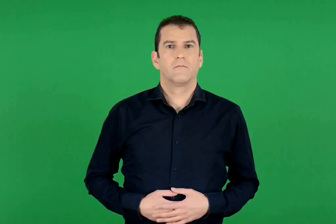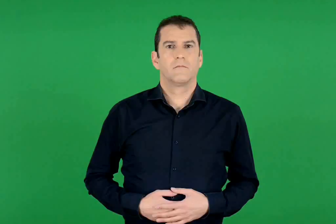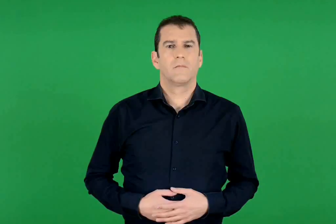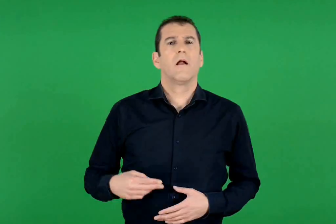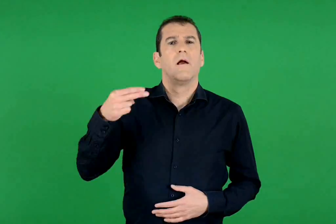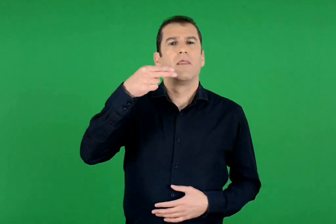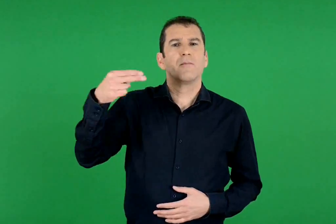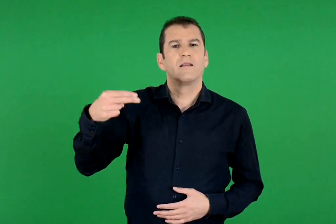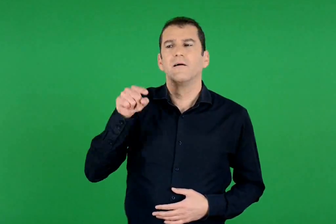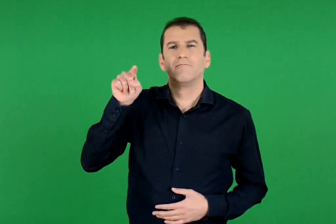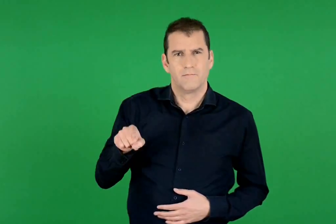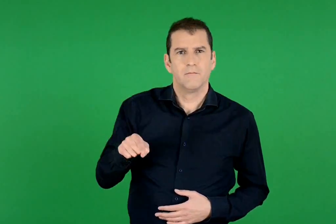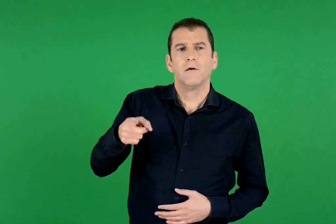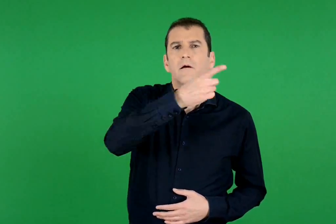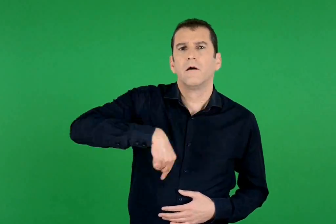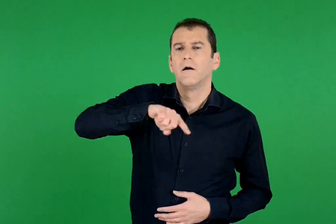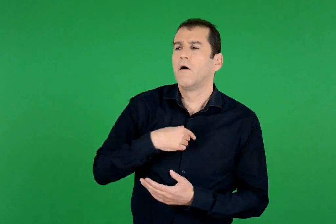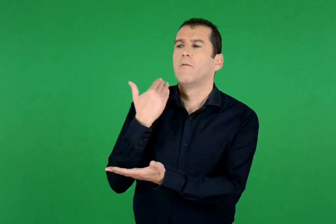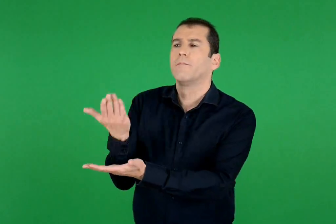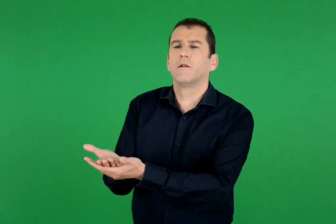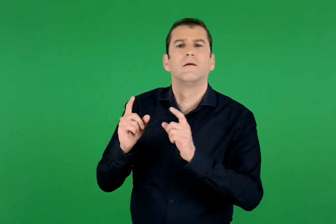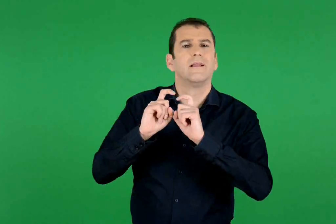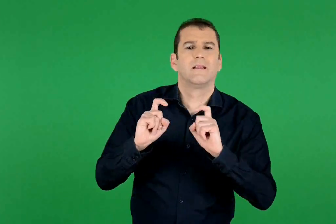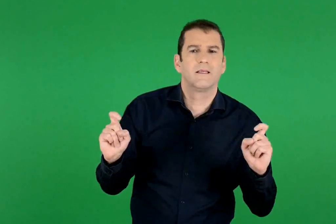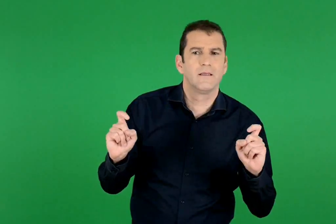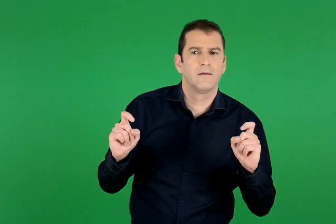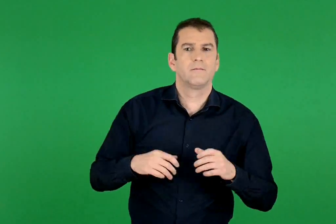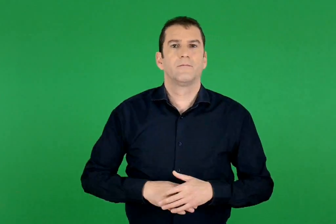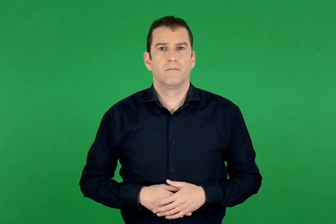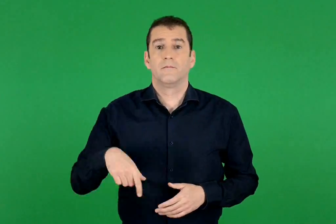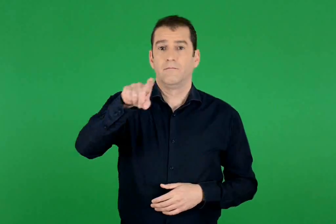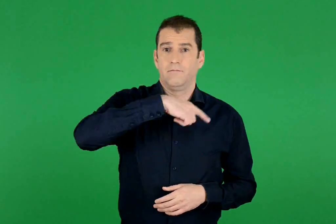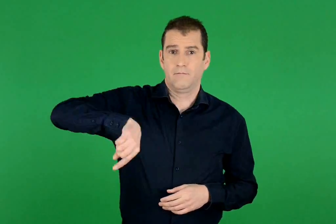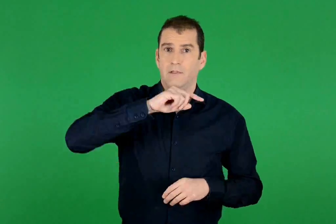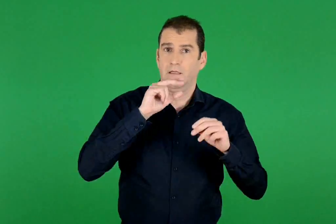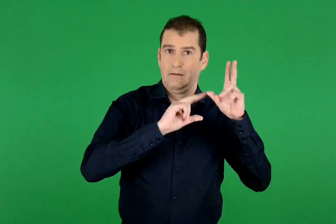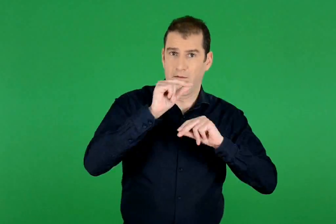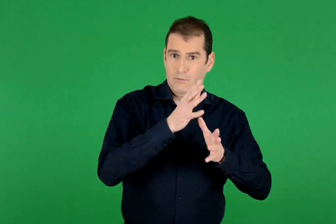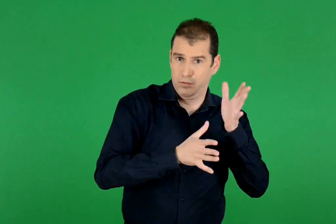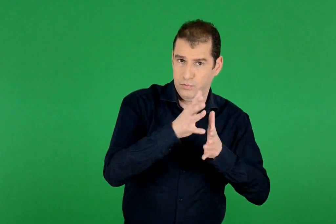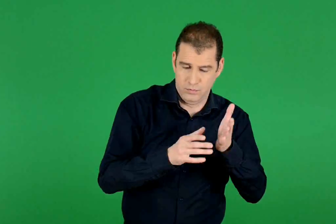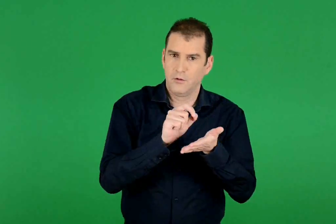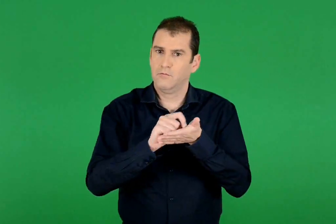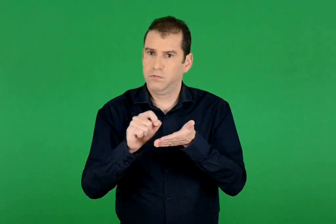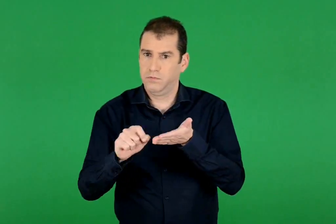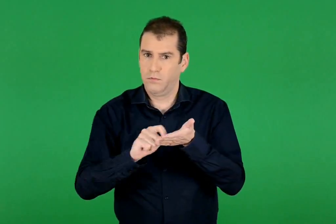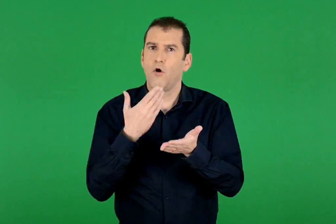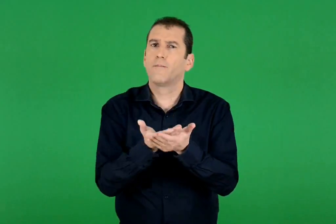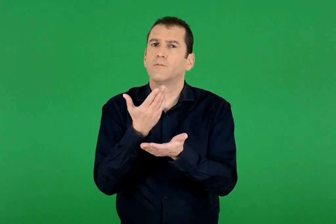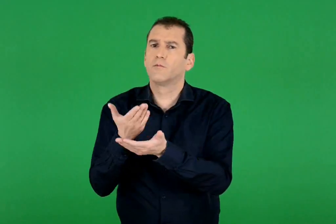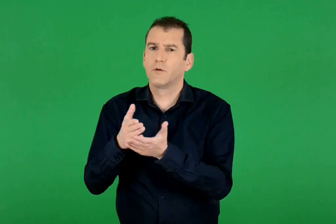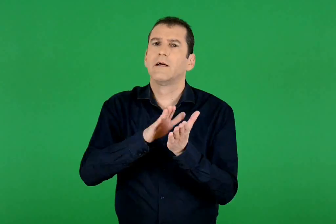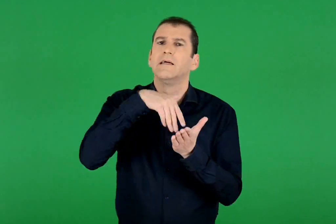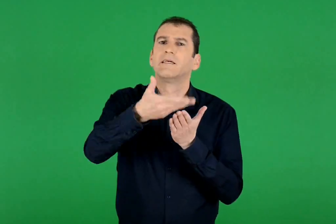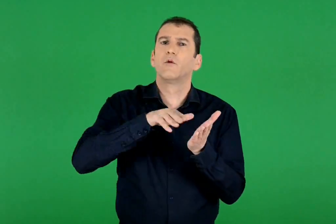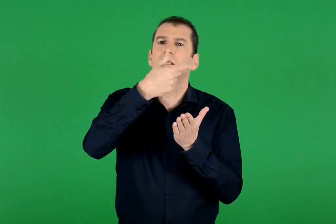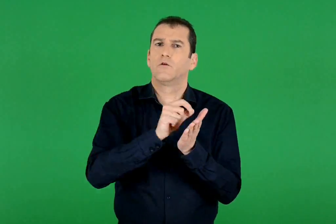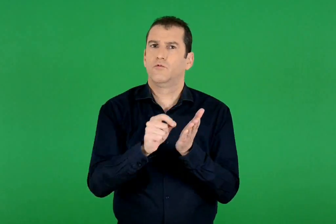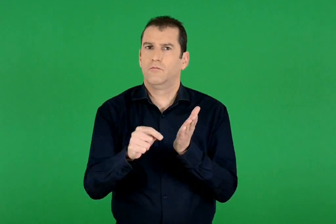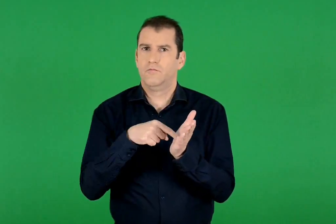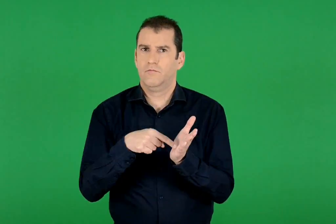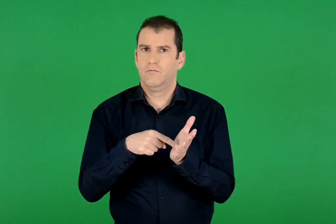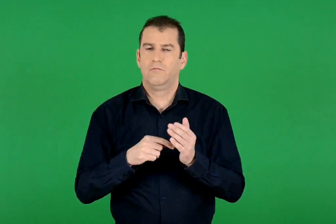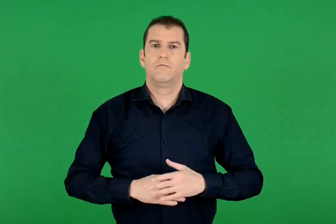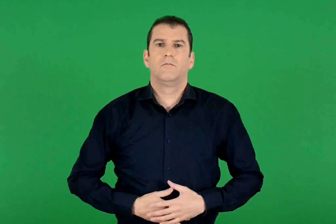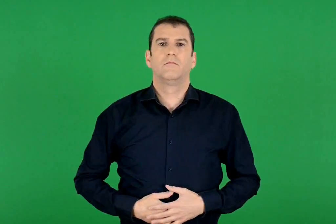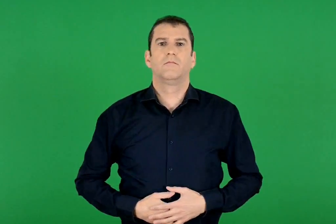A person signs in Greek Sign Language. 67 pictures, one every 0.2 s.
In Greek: τι θα προτείναμε για αυτά ; συζητάμε και γράφουμε τις προτάσεις μας στο σημειωματάριό μας
